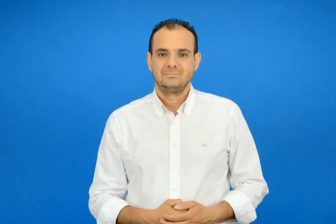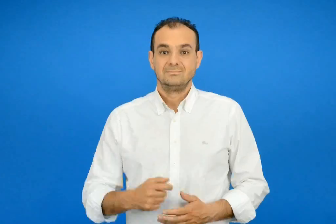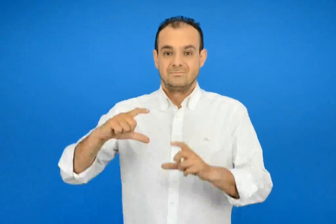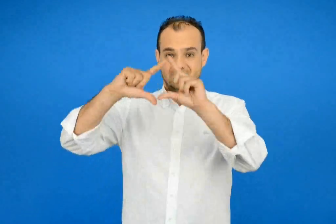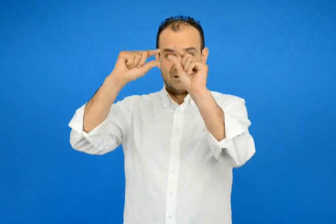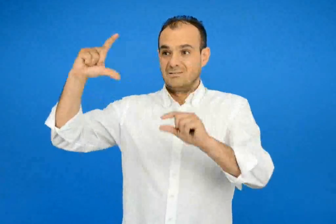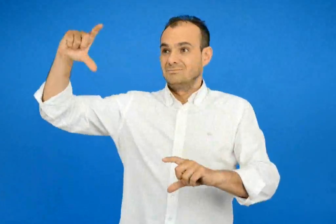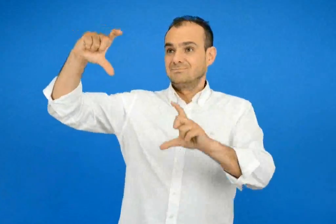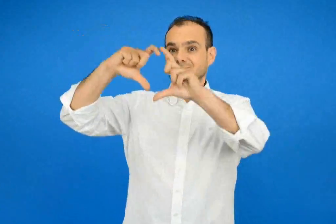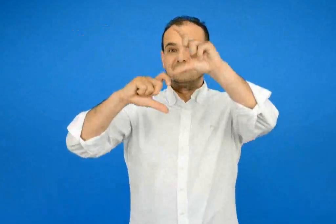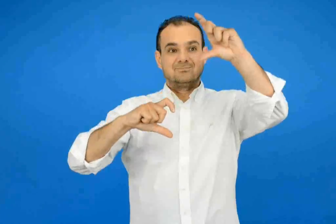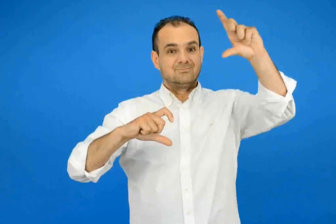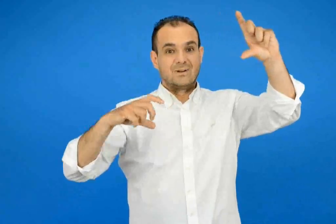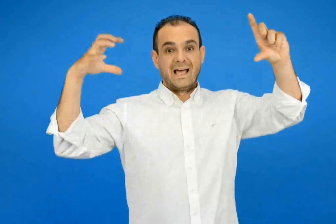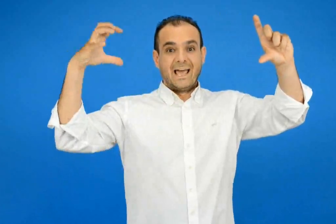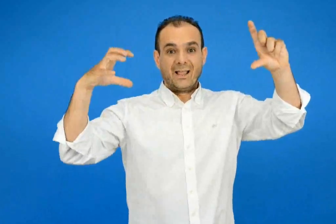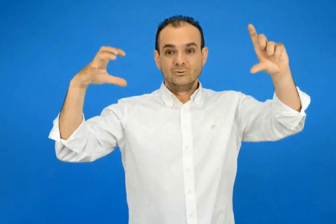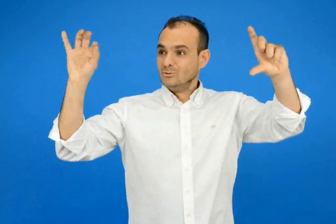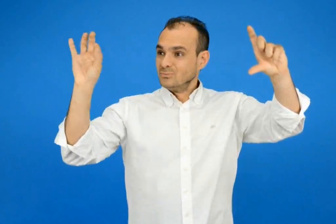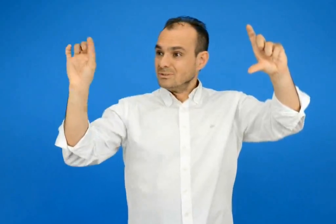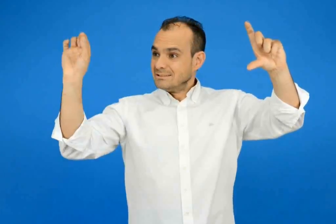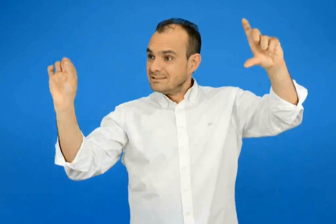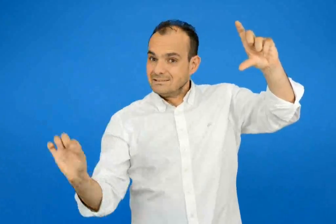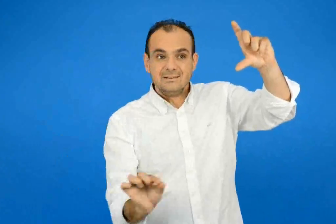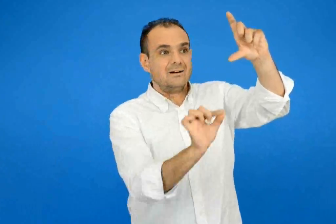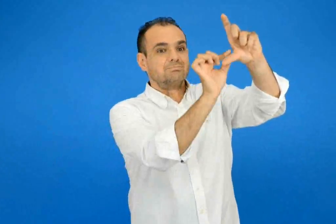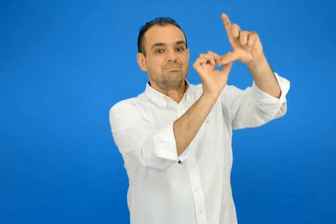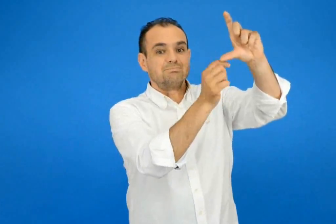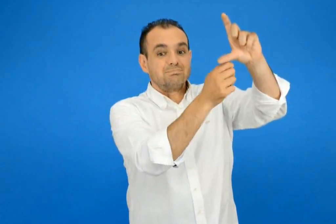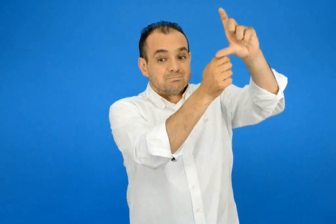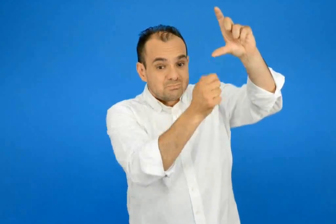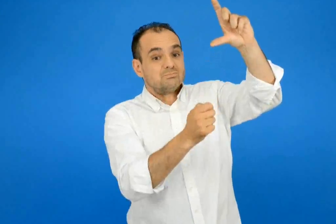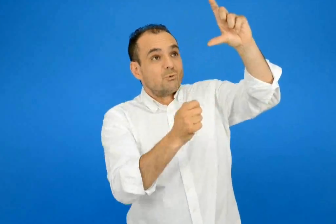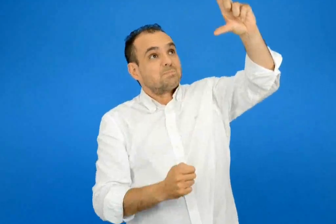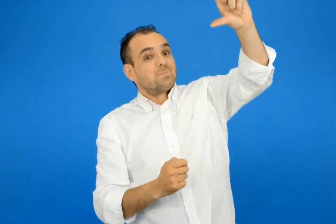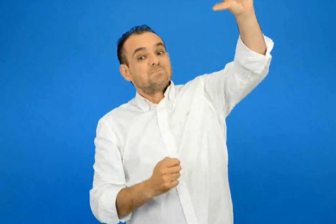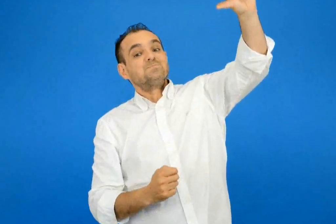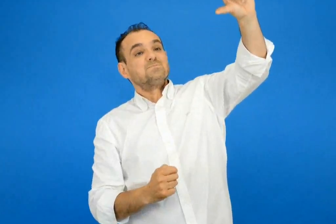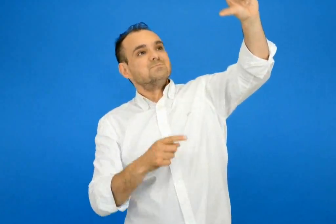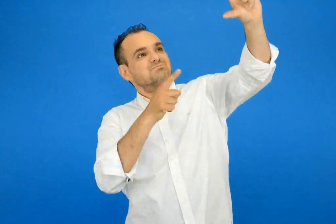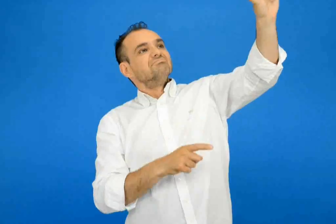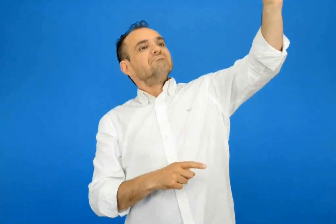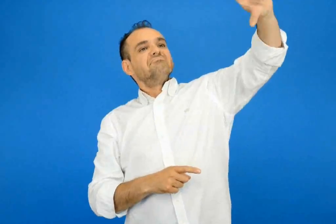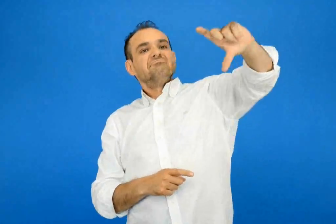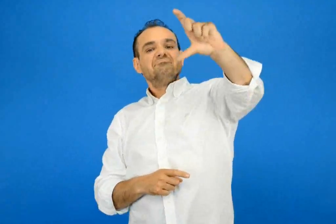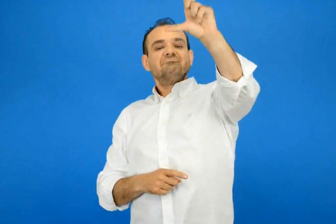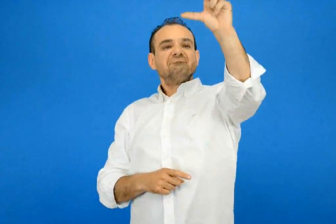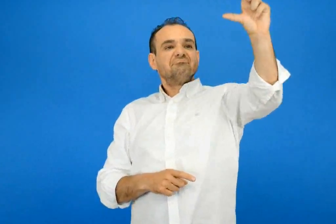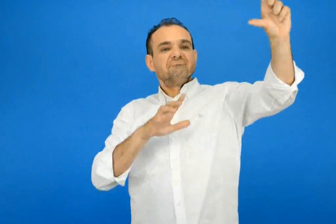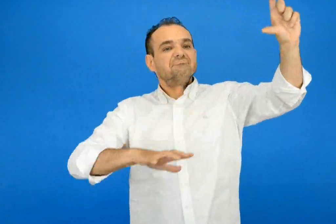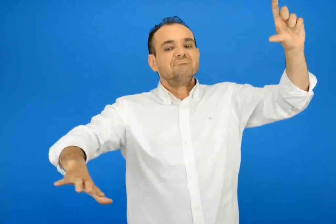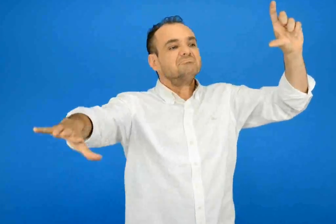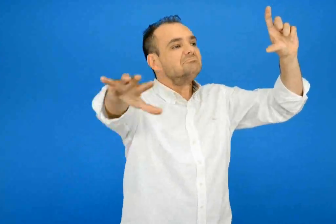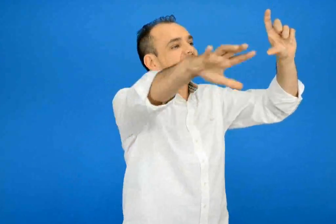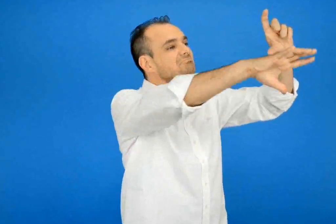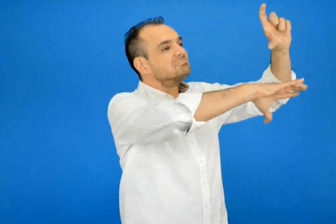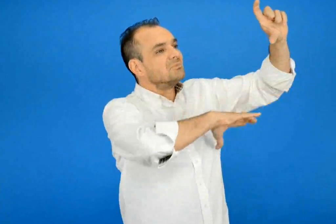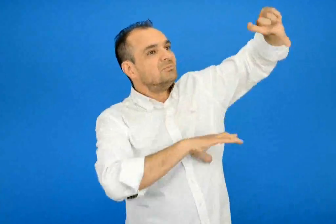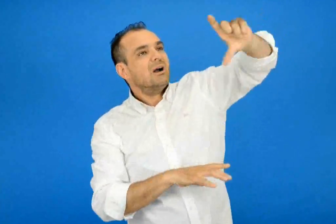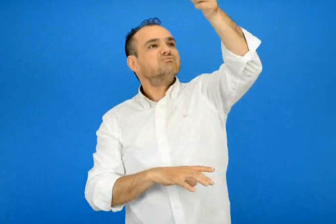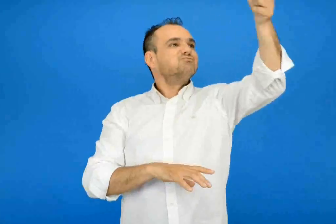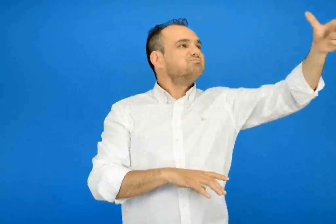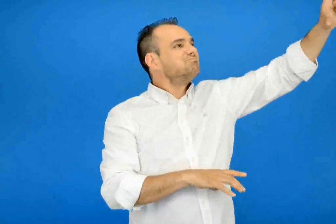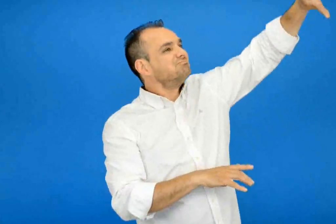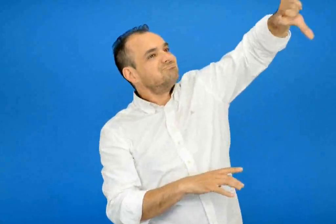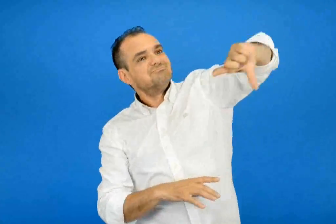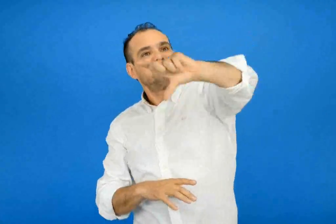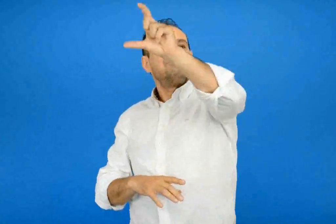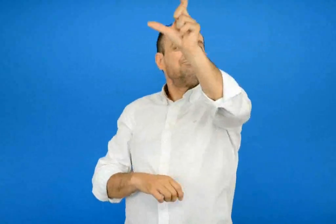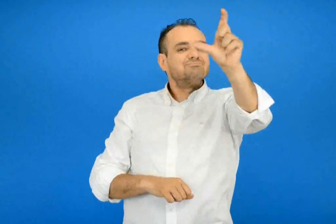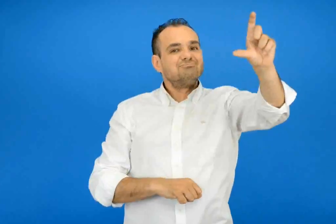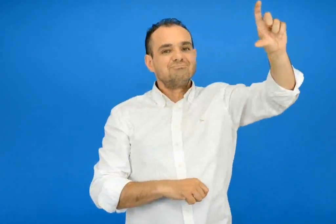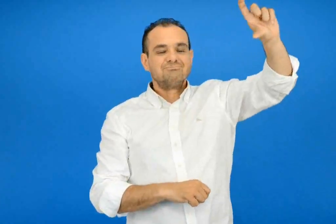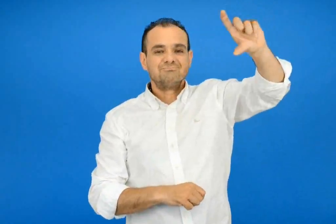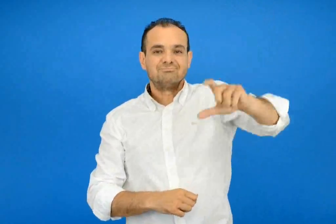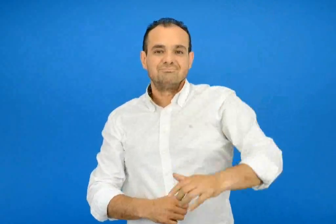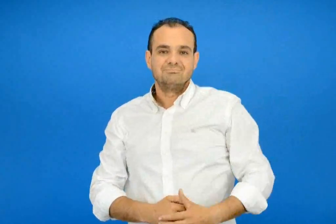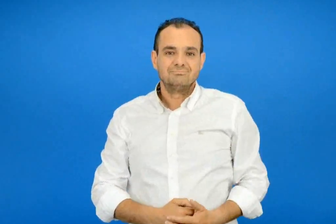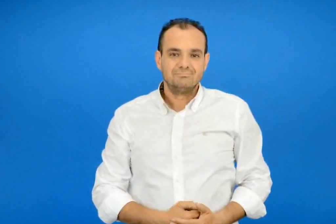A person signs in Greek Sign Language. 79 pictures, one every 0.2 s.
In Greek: δένω αχτίδα για κλωστή τραβώ αμολώ καλούμπα χοπ κάνει ψηλοκρεμαστή στο σύμπαν κολοτούμπα
